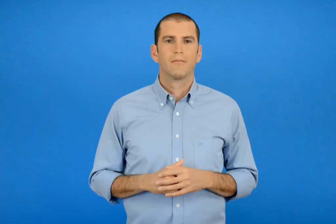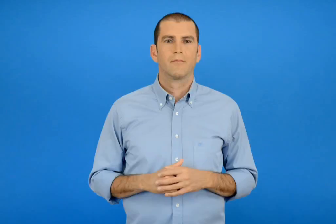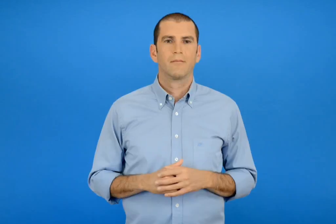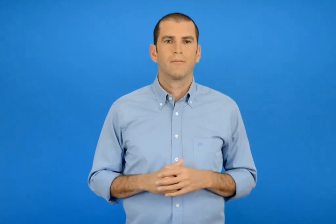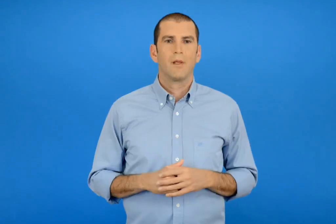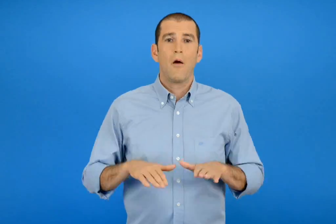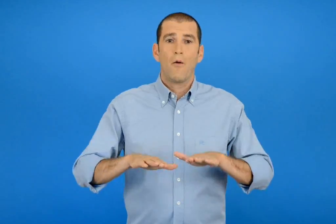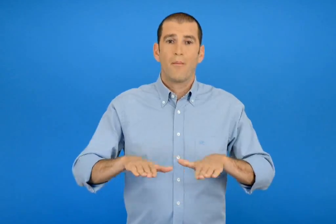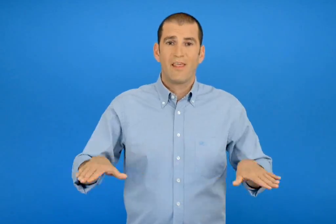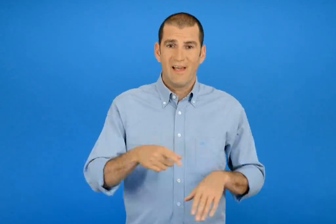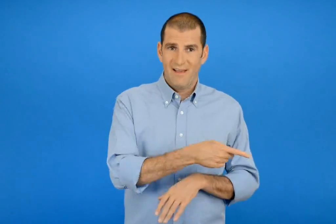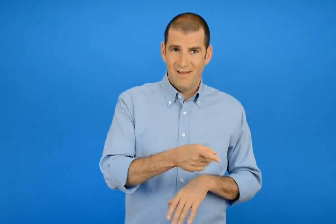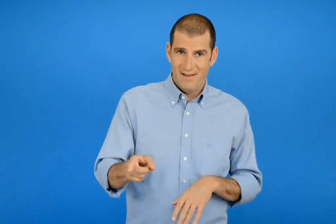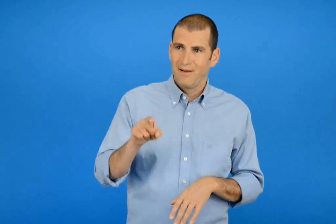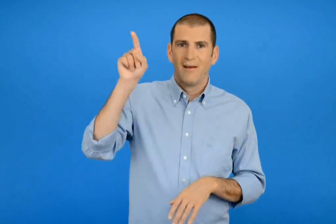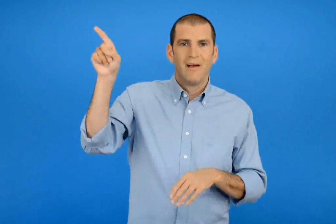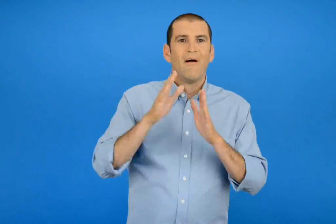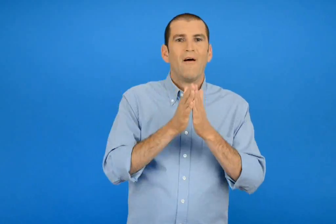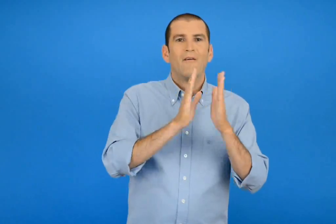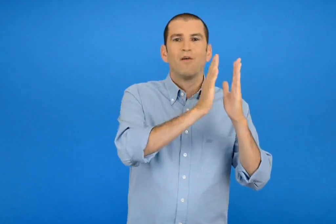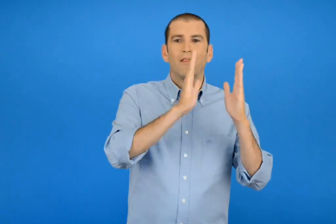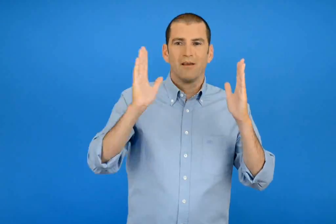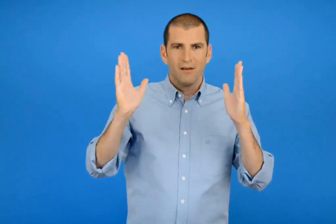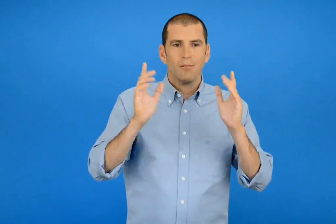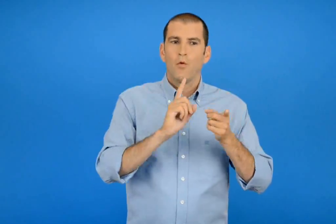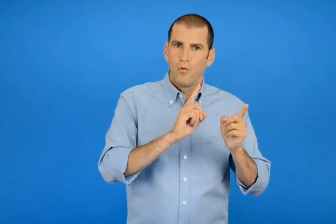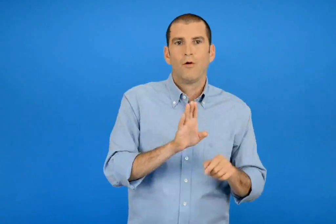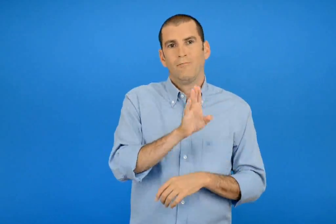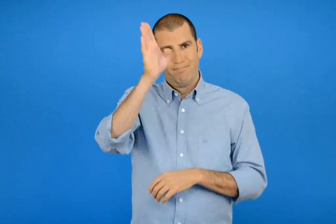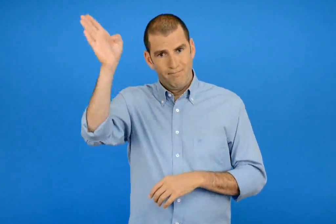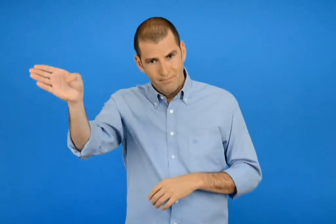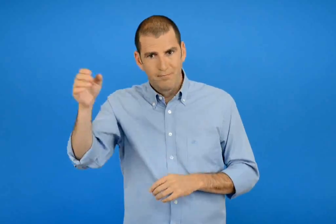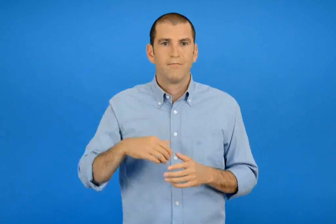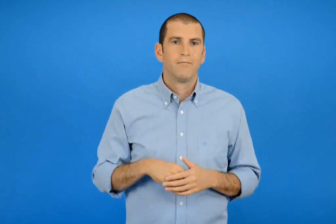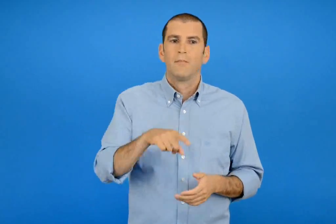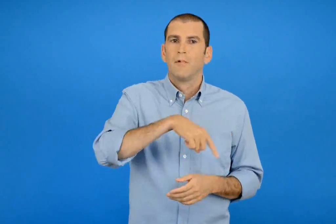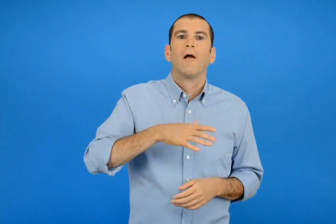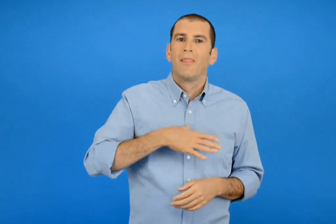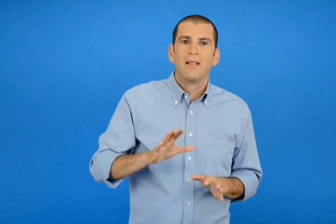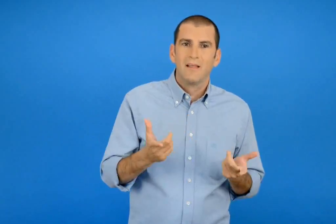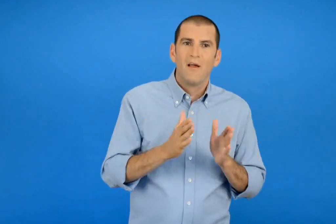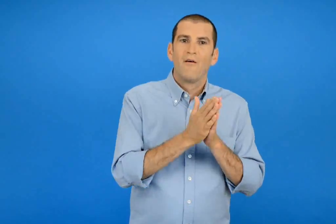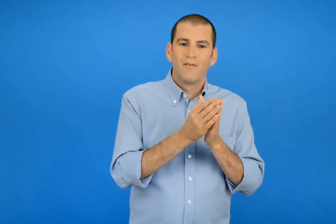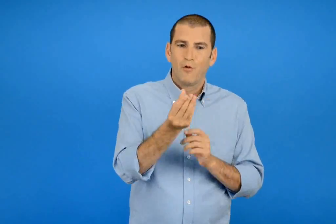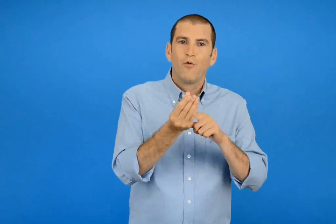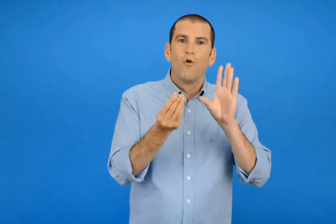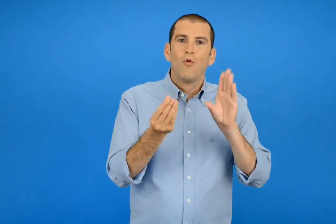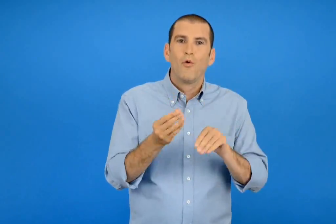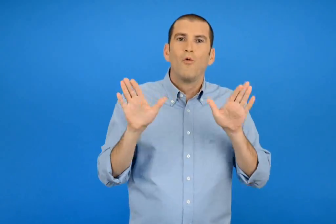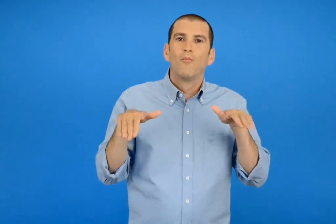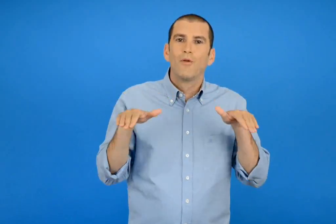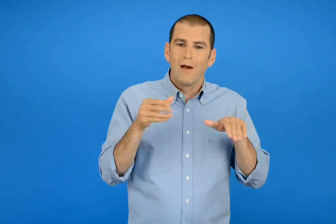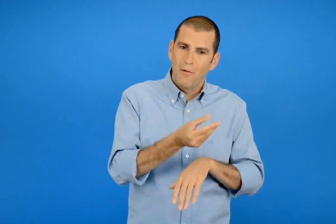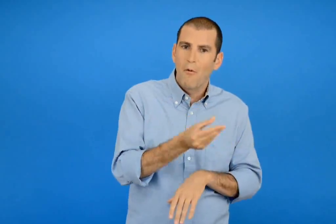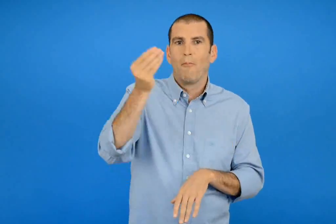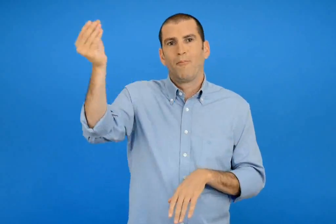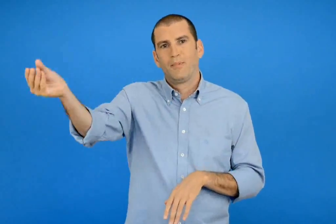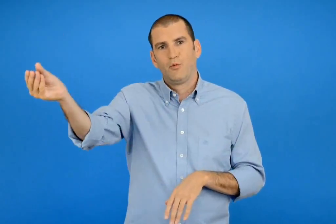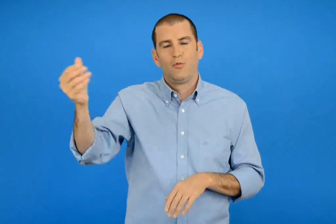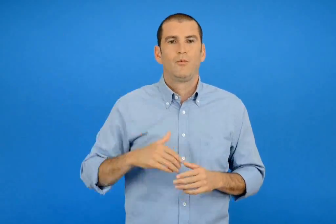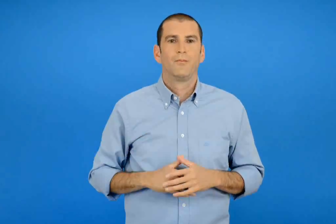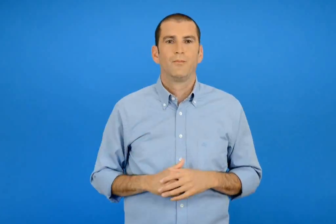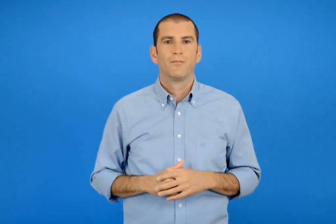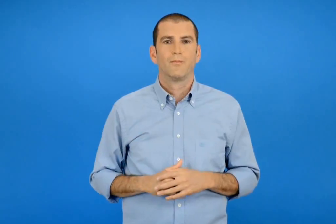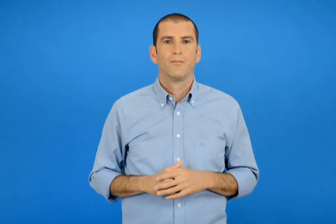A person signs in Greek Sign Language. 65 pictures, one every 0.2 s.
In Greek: τα παιδιά κανόνισαν να πάνε στη βιβλιοθήκη ήθελαν να επιστρέψουν το βιβλίο για τα πουλιά
